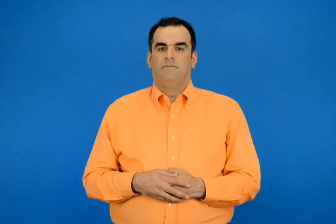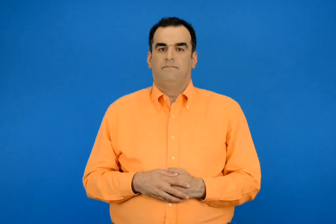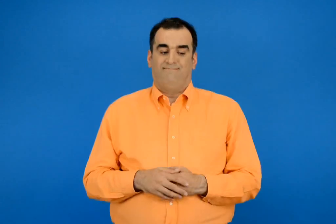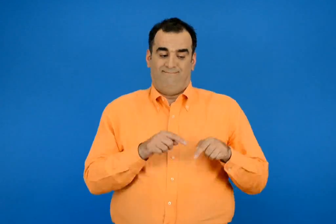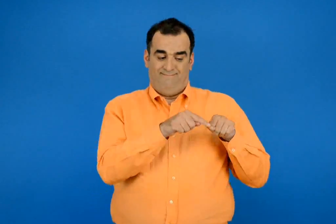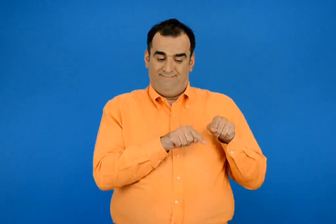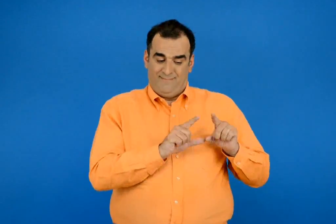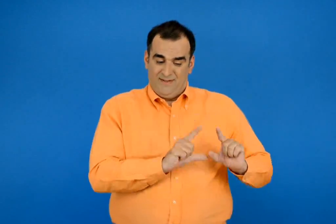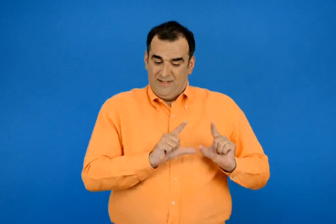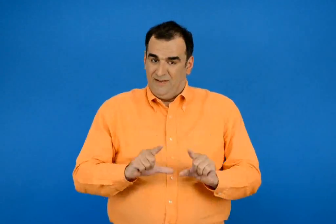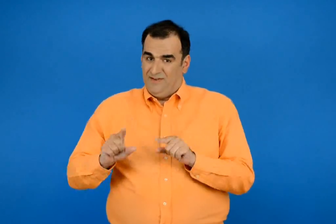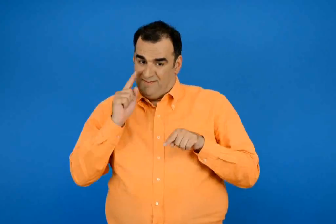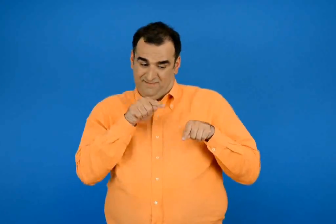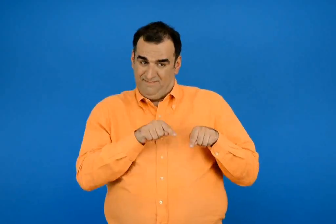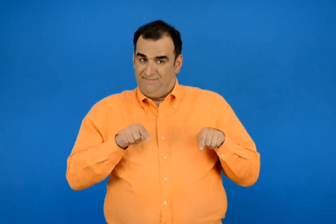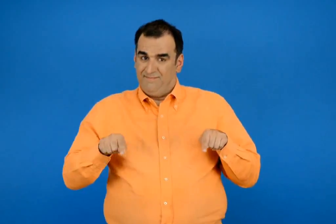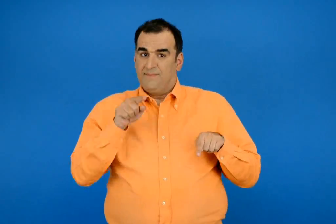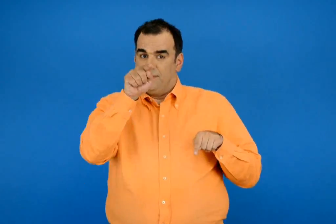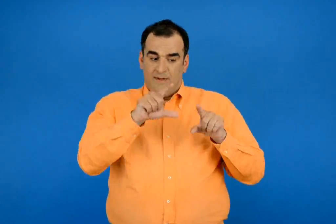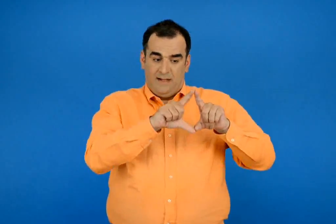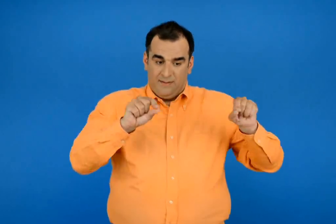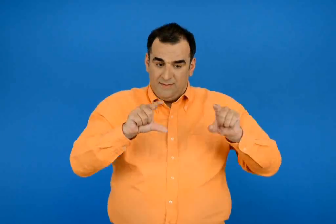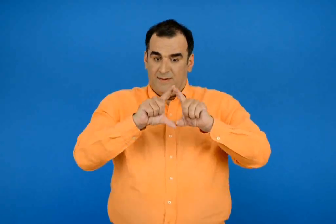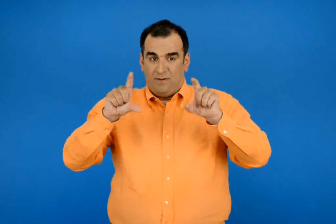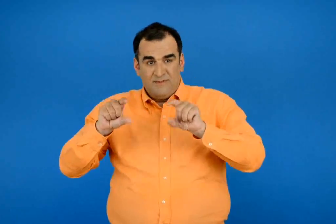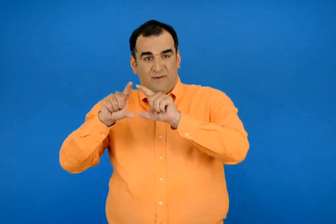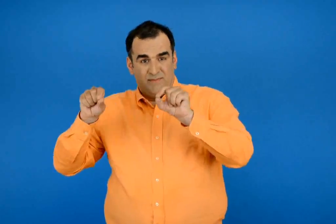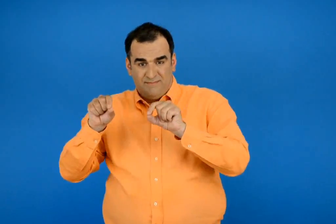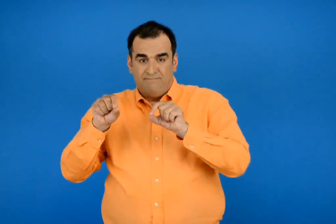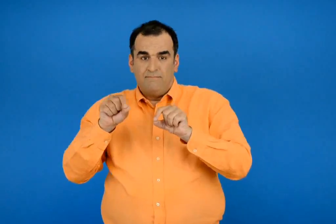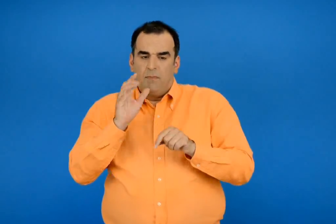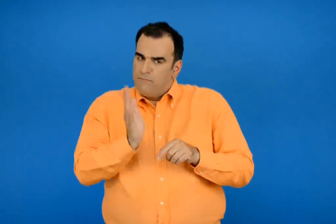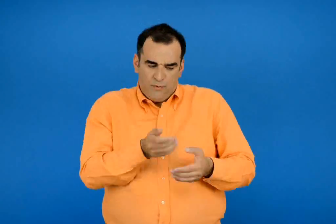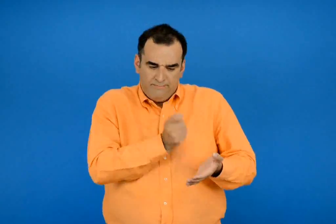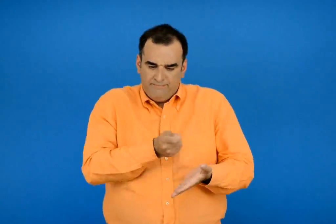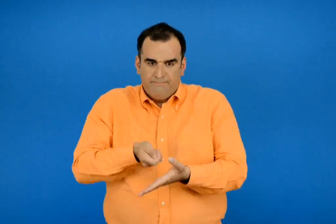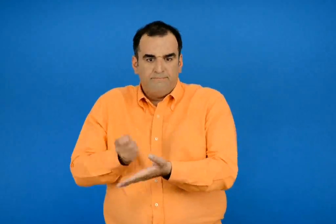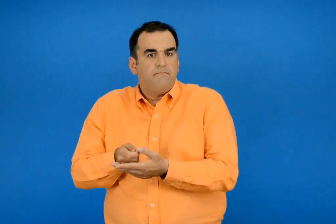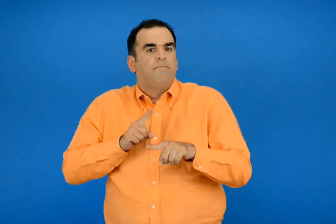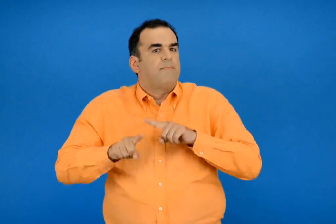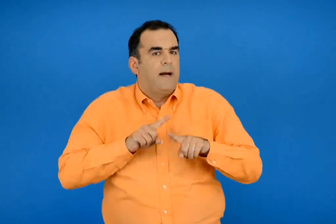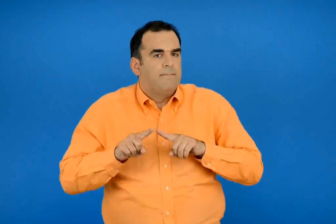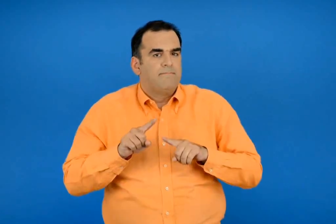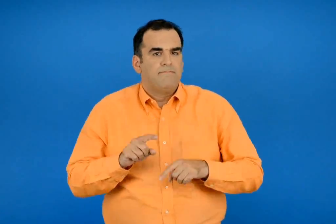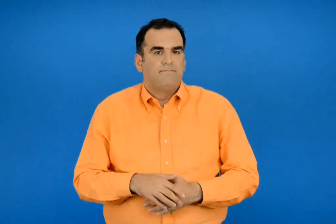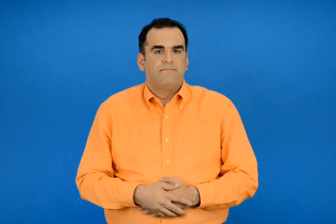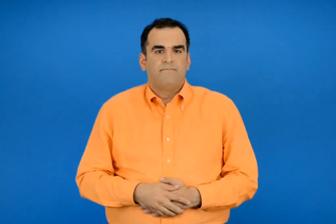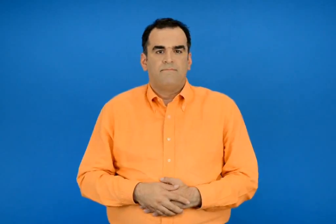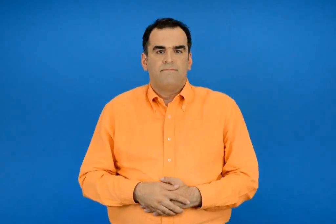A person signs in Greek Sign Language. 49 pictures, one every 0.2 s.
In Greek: με ποιά χαρτονομίσματα μπορούν να αγοράσουν τα παρακάτω ;
